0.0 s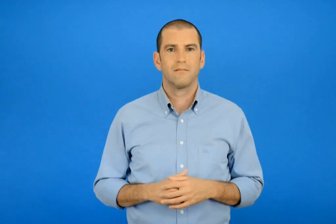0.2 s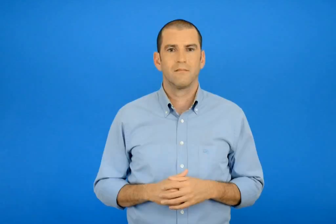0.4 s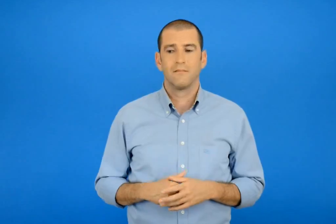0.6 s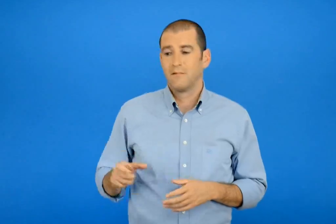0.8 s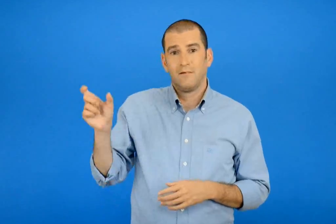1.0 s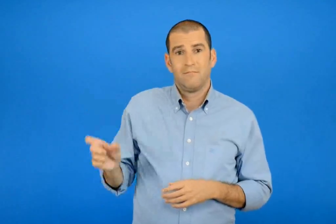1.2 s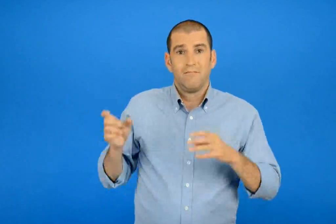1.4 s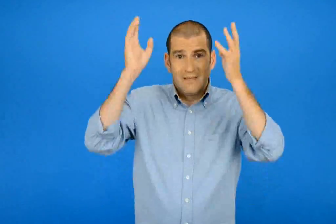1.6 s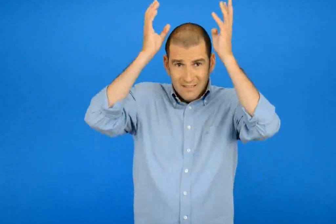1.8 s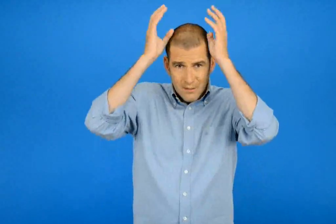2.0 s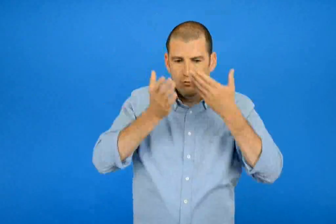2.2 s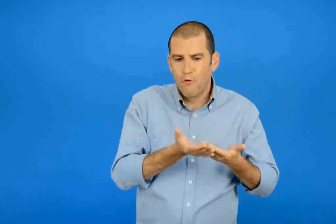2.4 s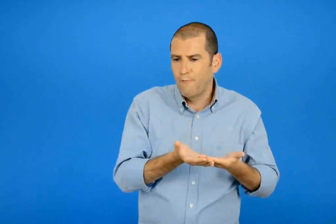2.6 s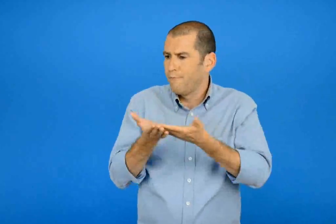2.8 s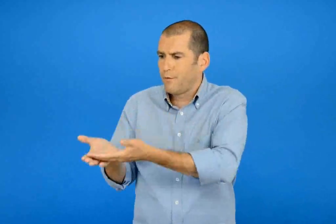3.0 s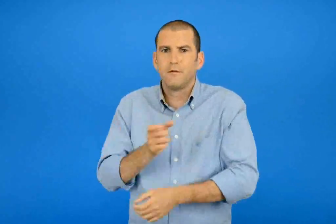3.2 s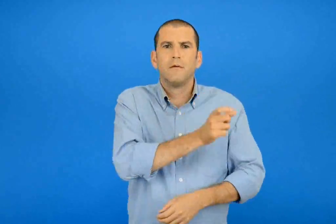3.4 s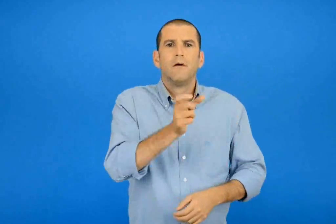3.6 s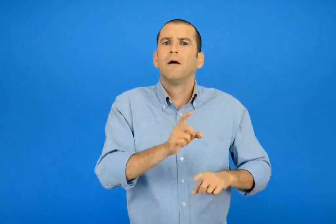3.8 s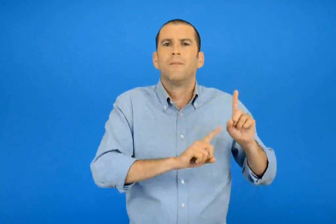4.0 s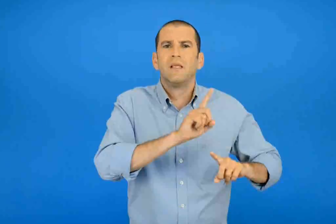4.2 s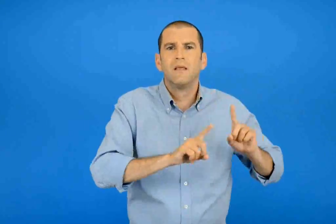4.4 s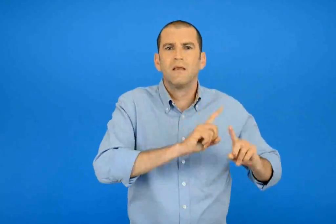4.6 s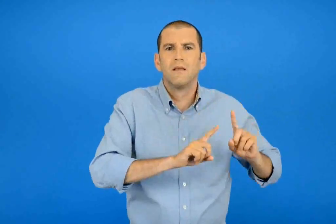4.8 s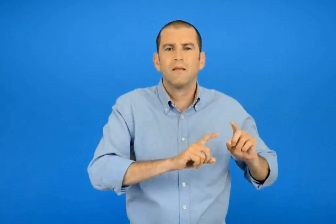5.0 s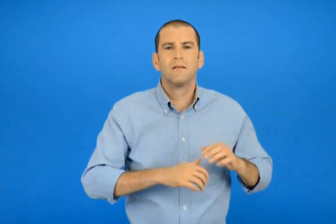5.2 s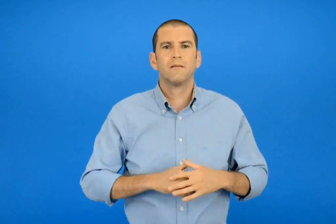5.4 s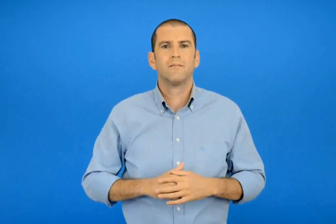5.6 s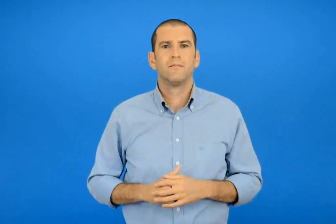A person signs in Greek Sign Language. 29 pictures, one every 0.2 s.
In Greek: ποιοι τον βοήθησαν ;
